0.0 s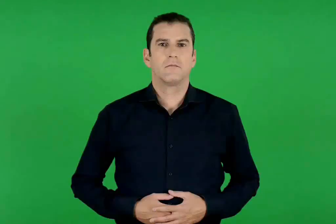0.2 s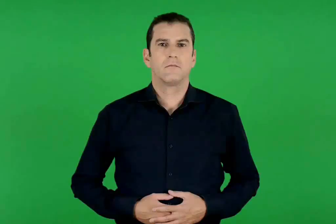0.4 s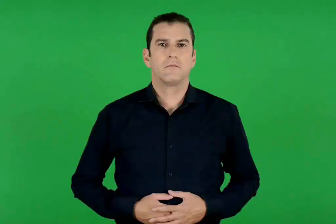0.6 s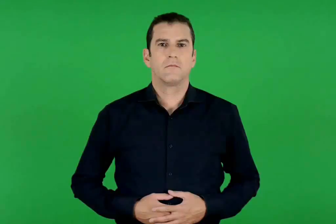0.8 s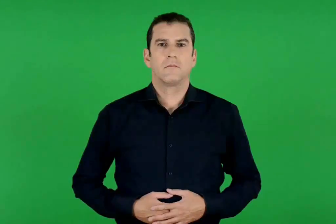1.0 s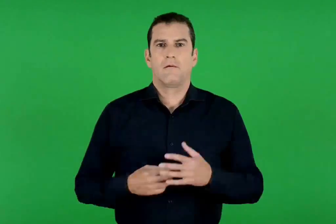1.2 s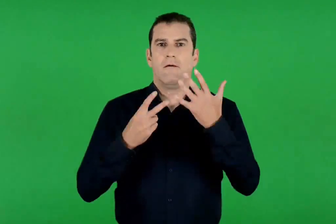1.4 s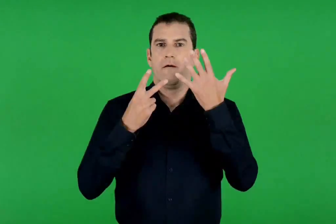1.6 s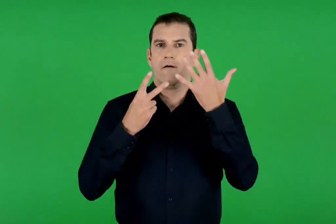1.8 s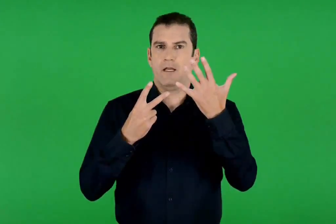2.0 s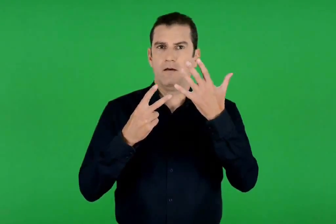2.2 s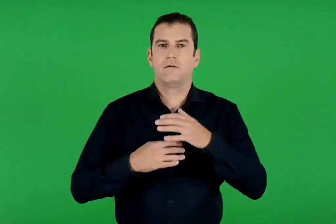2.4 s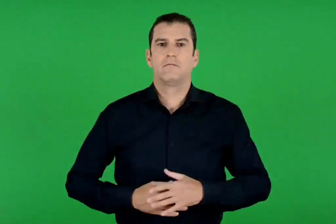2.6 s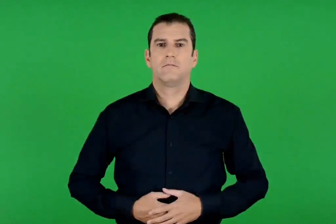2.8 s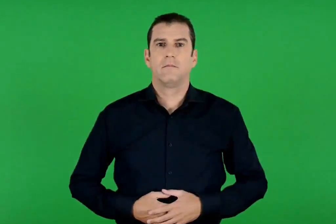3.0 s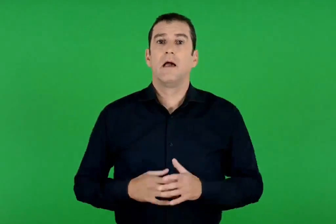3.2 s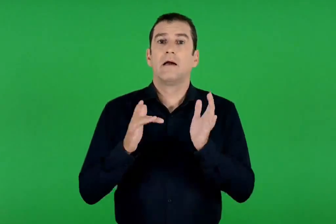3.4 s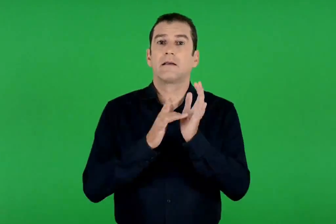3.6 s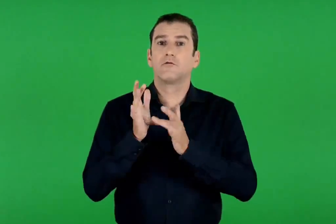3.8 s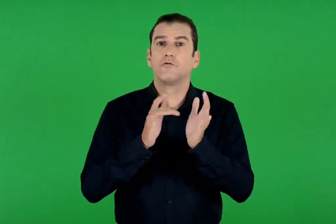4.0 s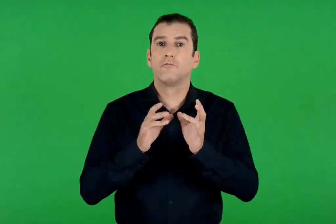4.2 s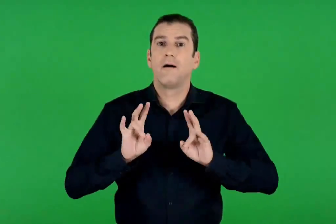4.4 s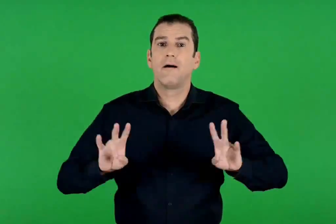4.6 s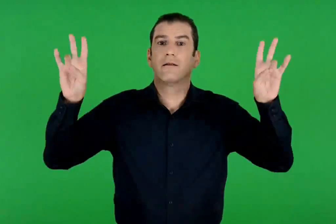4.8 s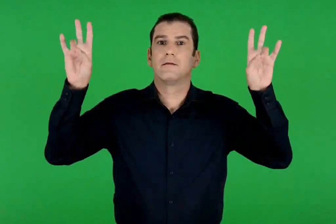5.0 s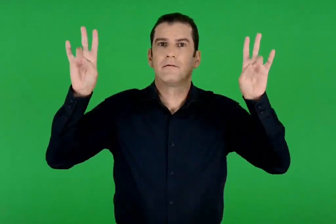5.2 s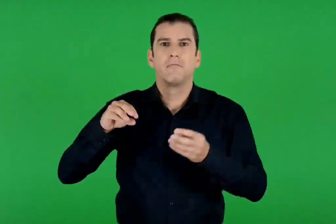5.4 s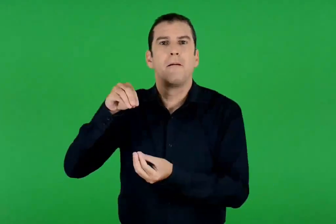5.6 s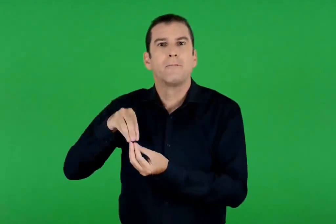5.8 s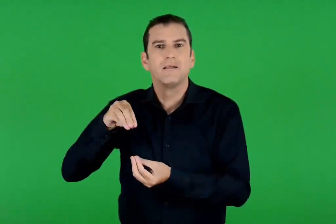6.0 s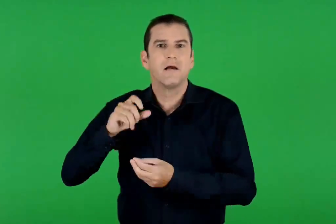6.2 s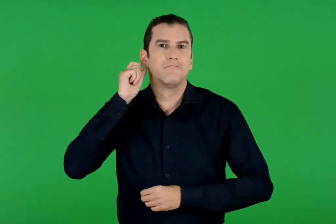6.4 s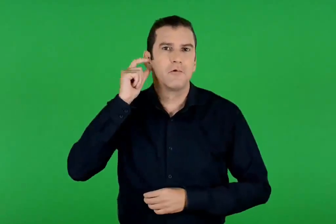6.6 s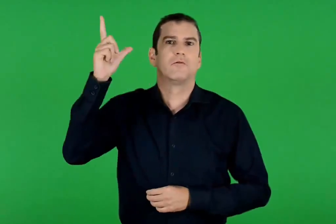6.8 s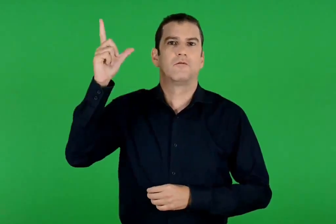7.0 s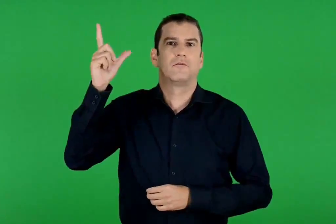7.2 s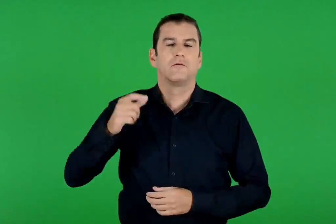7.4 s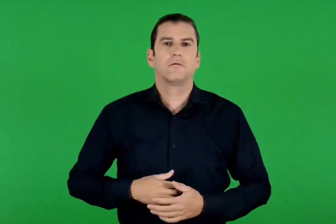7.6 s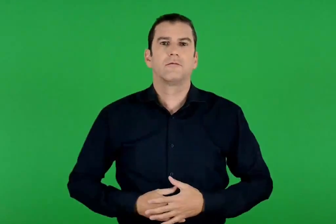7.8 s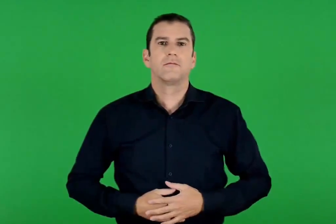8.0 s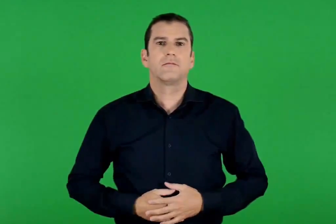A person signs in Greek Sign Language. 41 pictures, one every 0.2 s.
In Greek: 7. χριστός ανέστη γιορτάζοντας το πάσχα
